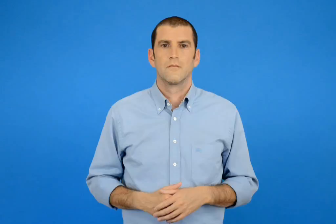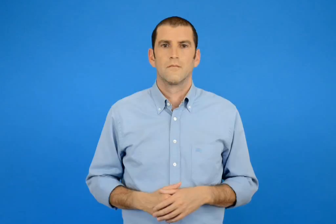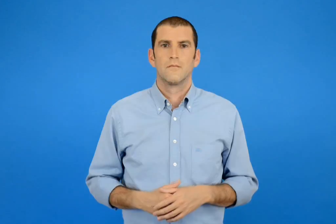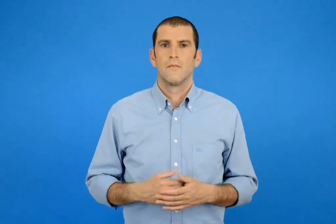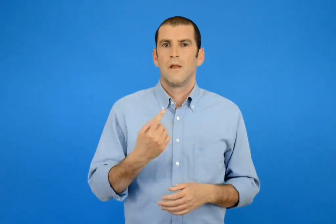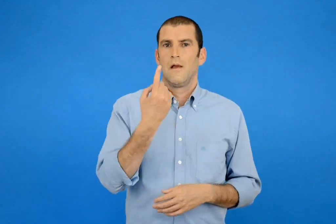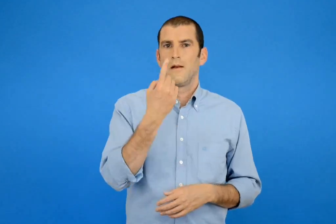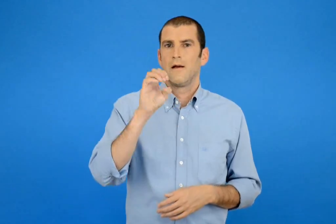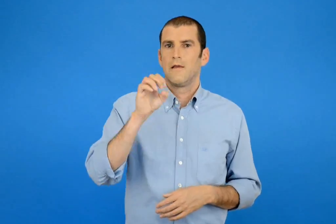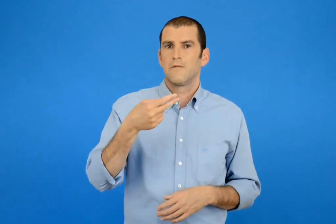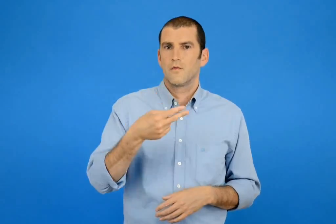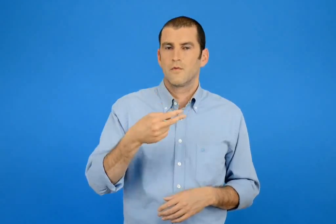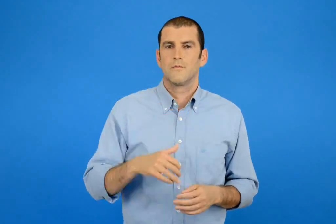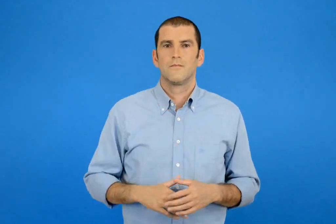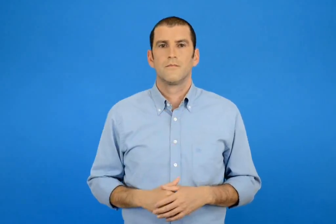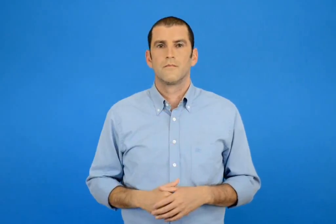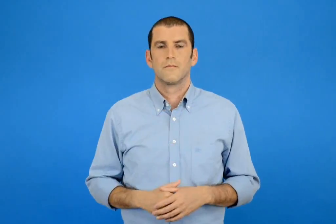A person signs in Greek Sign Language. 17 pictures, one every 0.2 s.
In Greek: 100
